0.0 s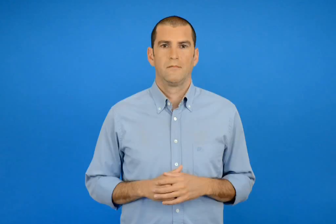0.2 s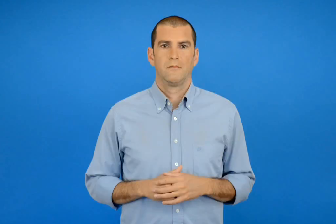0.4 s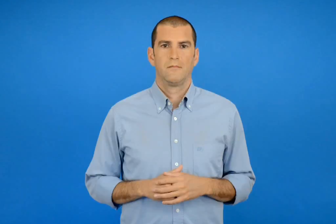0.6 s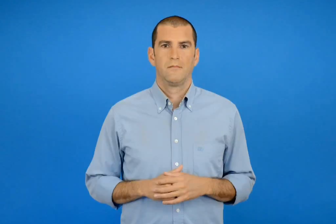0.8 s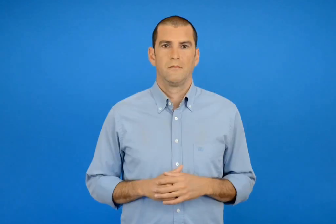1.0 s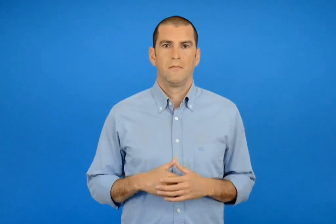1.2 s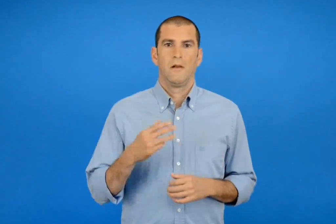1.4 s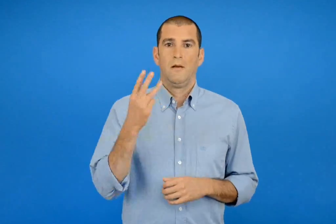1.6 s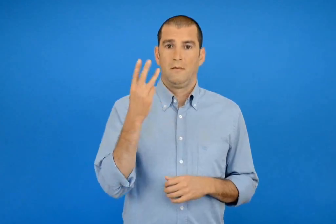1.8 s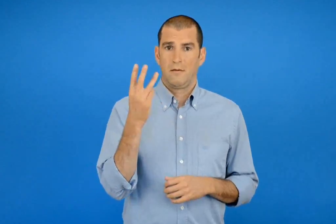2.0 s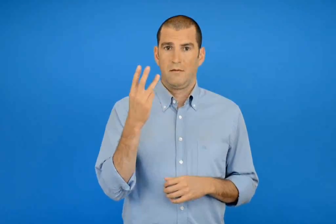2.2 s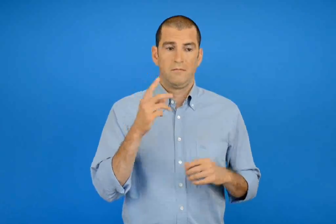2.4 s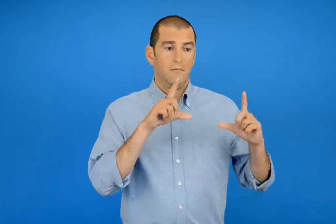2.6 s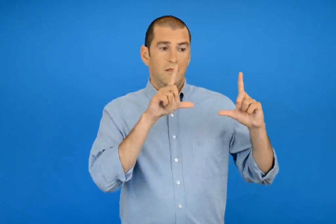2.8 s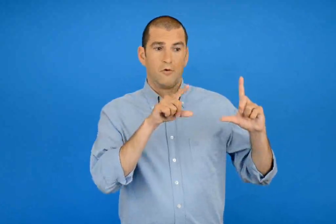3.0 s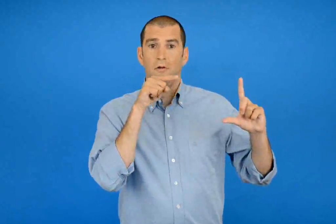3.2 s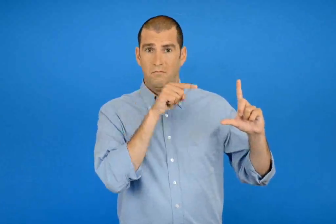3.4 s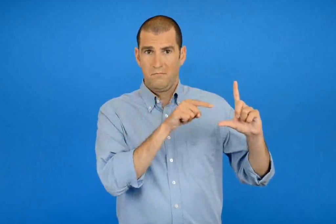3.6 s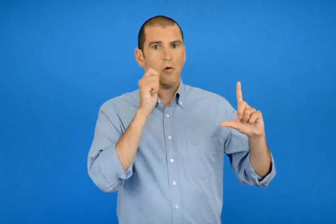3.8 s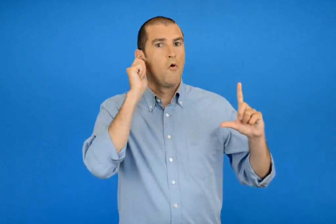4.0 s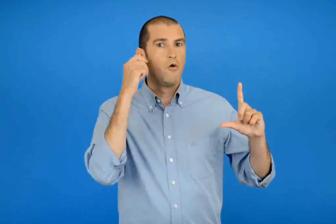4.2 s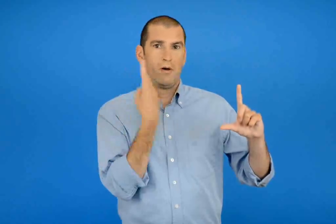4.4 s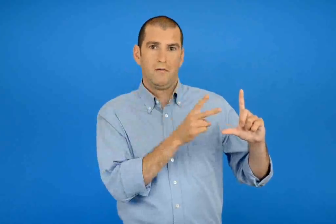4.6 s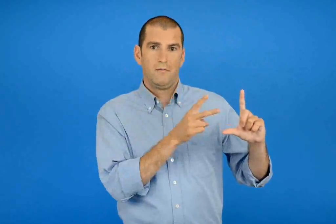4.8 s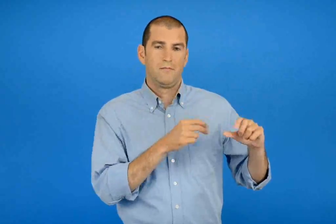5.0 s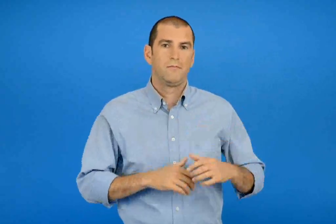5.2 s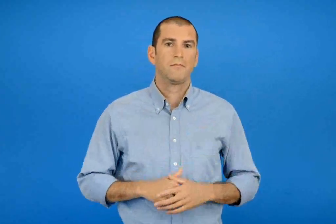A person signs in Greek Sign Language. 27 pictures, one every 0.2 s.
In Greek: 3 είναι το όνομα του
